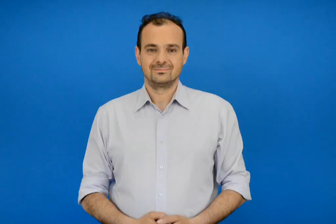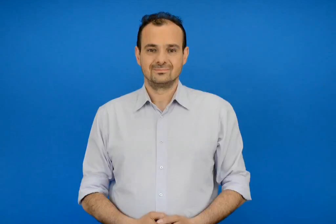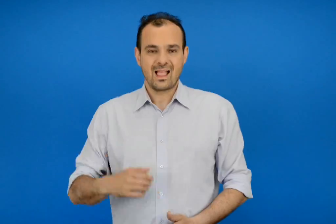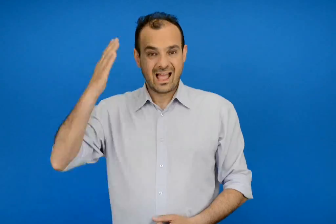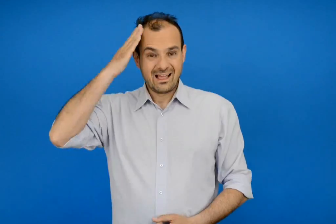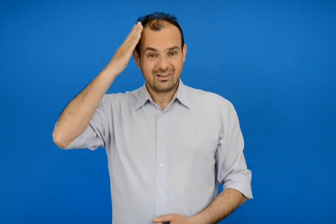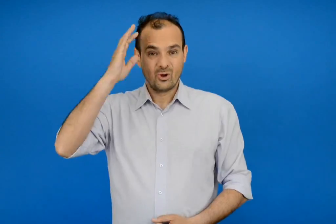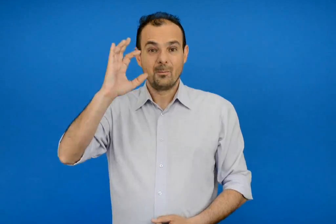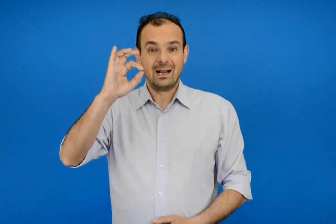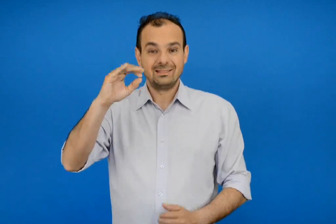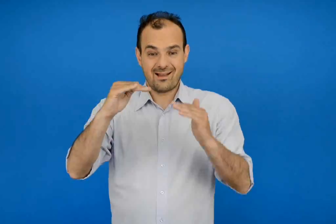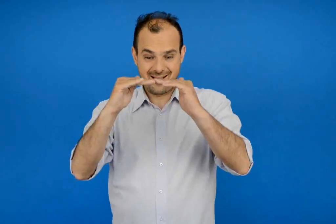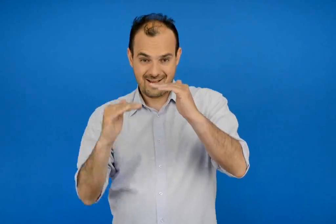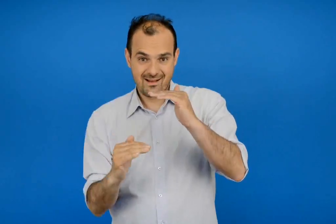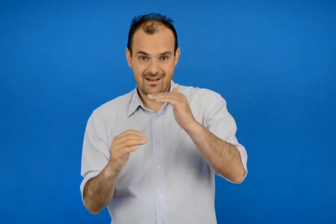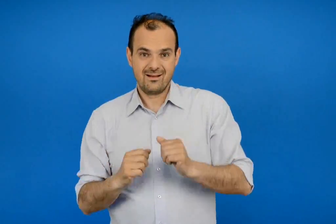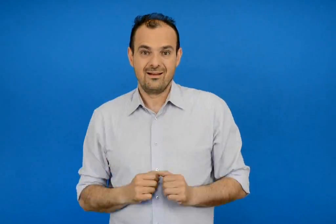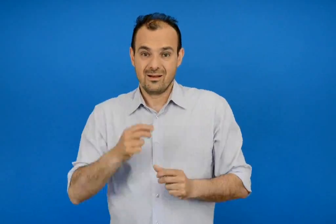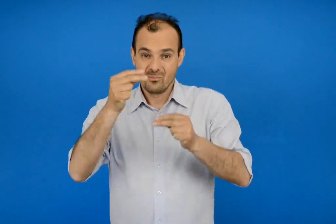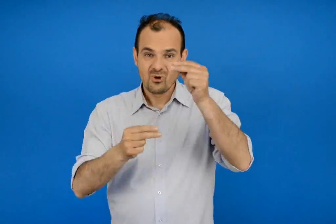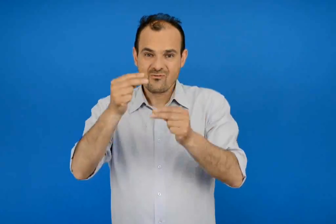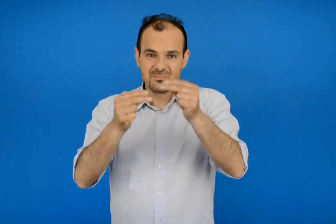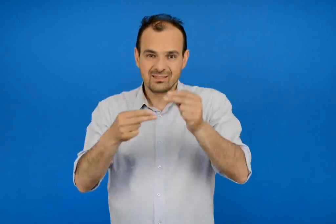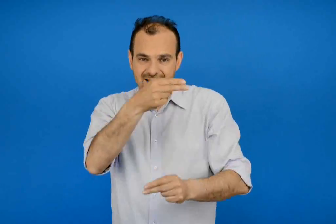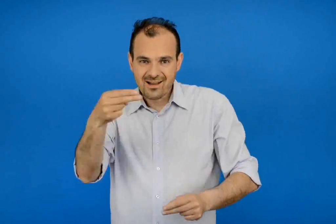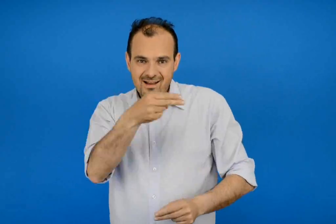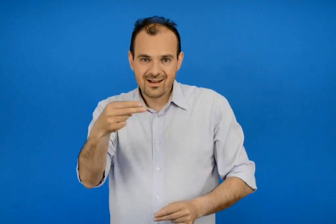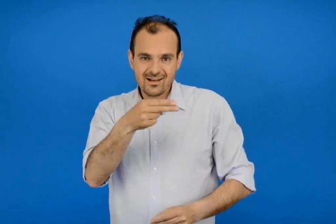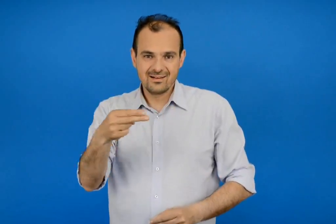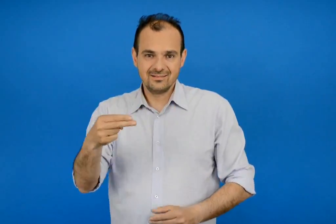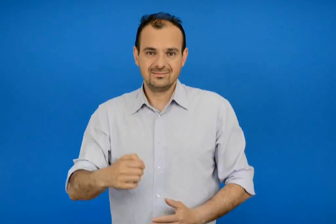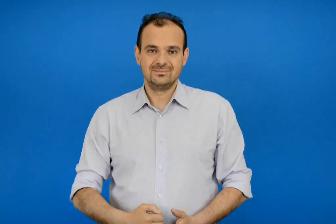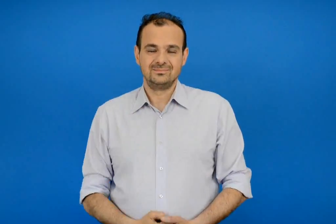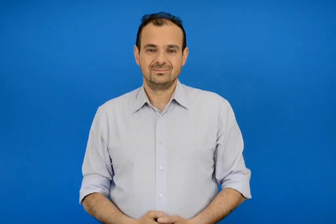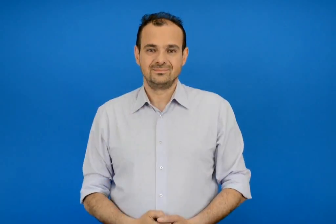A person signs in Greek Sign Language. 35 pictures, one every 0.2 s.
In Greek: κεφάλαιο 50ο προβλήματα
